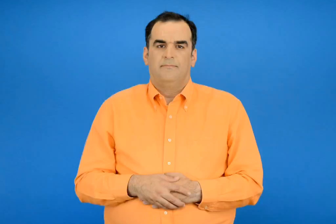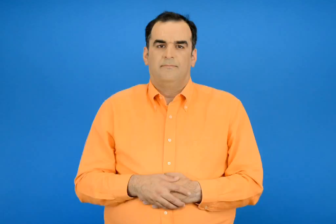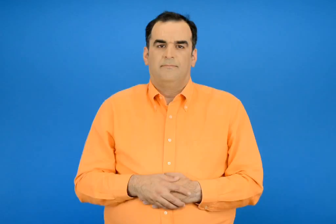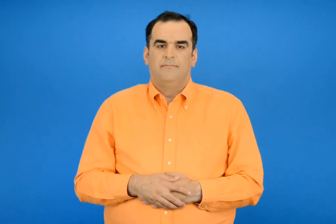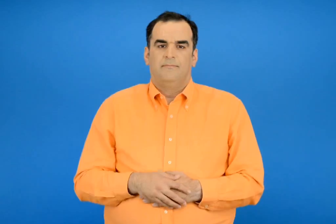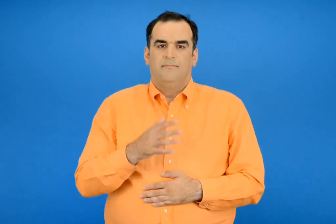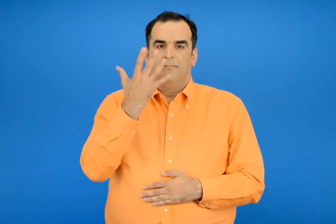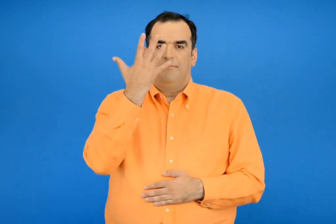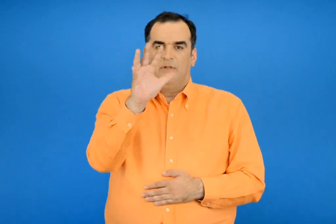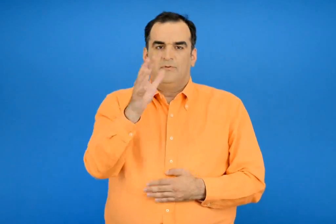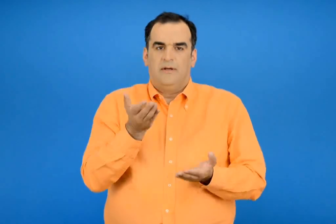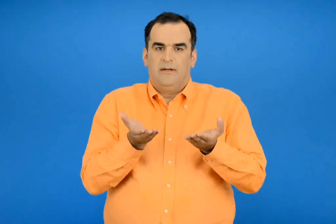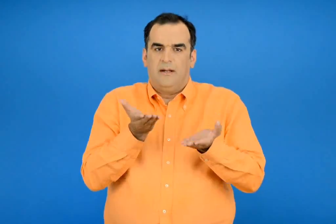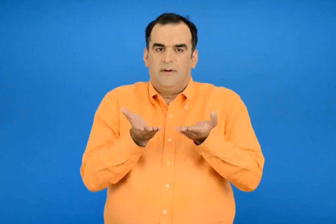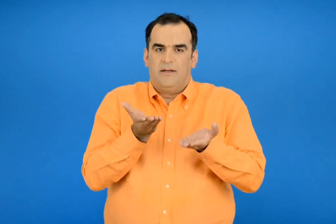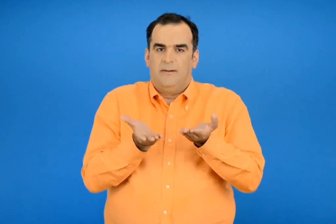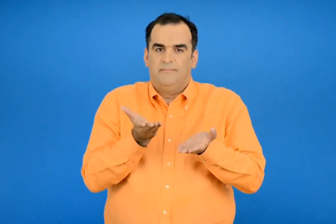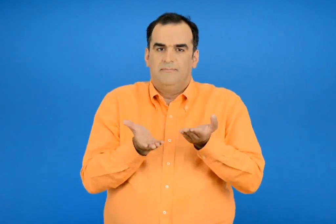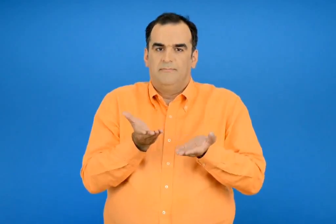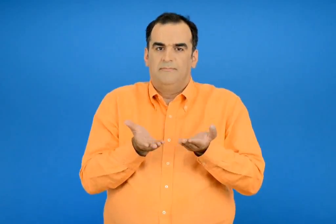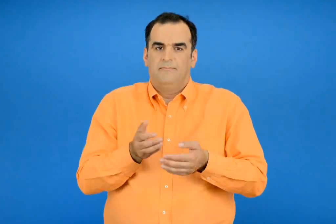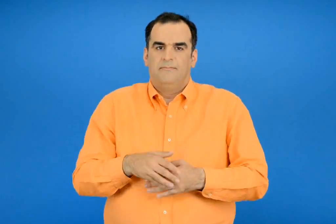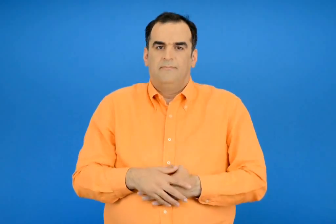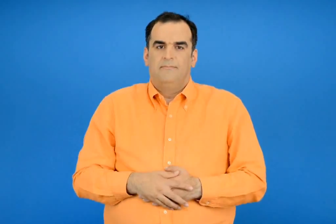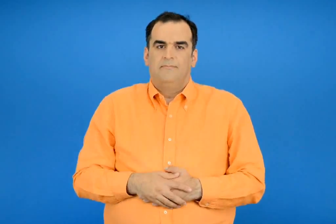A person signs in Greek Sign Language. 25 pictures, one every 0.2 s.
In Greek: 500 γραμμ. μέτρο
